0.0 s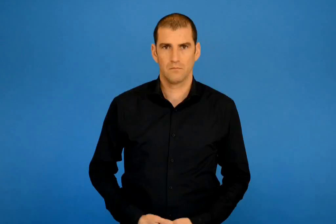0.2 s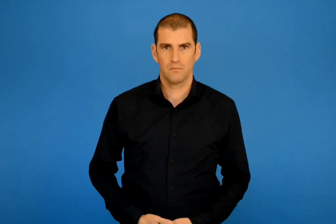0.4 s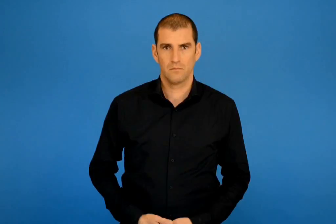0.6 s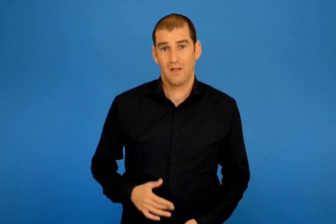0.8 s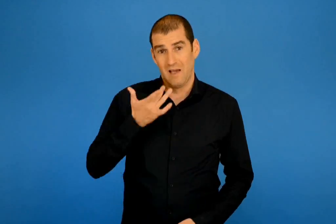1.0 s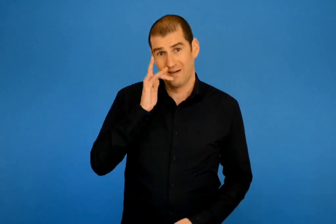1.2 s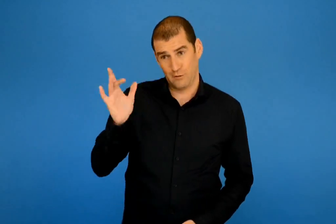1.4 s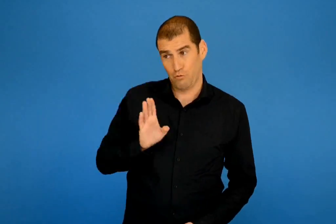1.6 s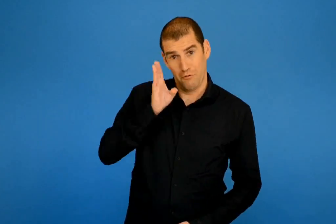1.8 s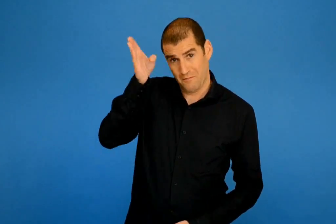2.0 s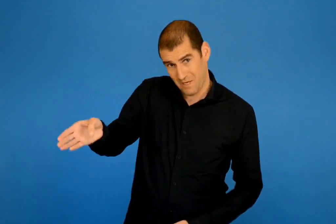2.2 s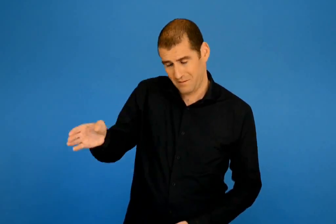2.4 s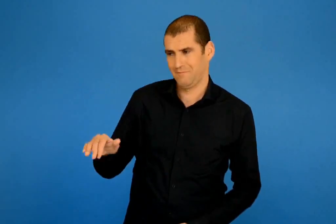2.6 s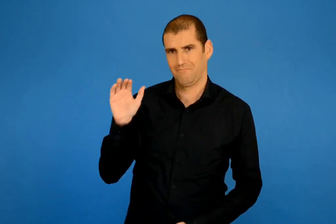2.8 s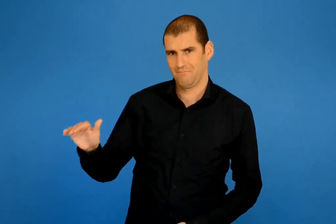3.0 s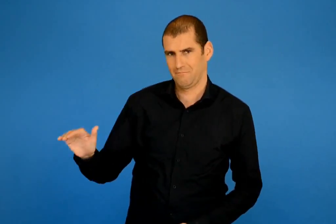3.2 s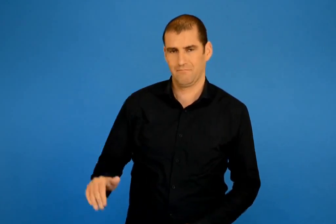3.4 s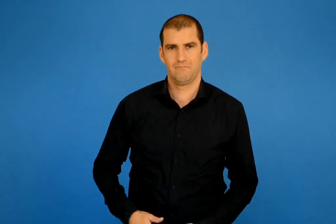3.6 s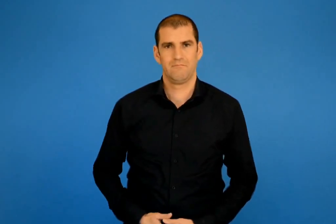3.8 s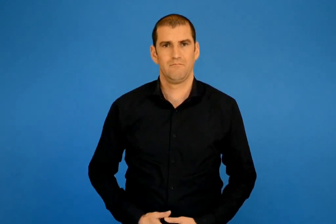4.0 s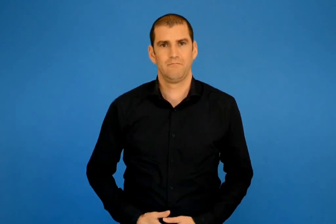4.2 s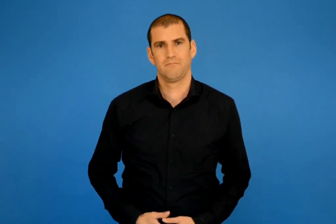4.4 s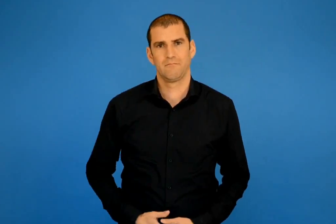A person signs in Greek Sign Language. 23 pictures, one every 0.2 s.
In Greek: πάει λοιπόν στο χρυσοχόο και του λέει
